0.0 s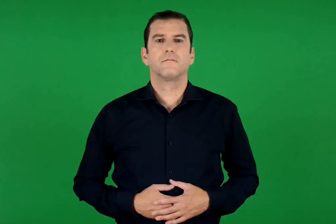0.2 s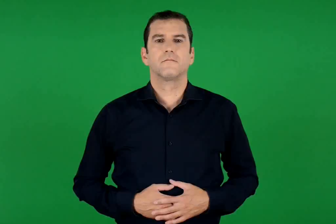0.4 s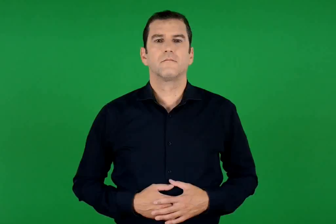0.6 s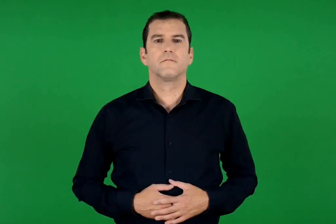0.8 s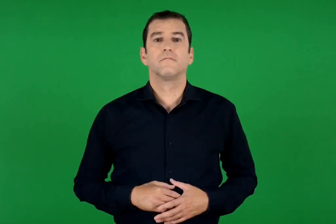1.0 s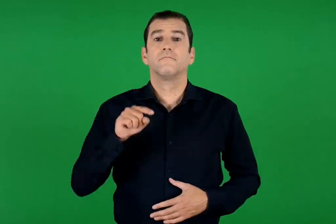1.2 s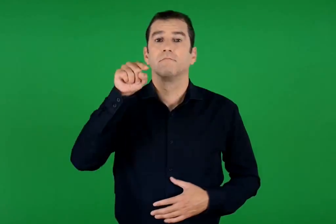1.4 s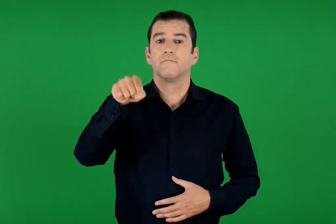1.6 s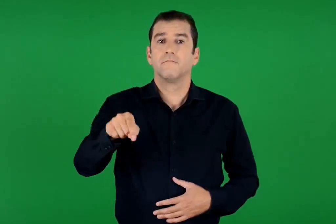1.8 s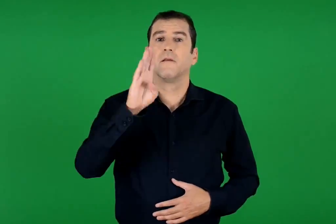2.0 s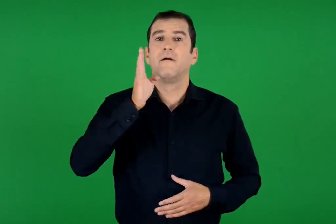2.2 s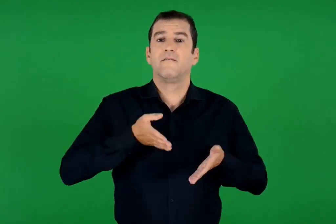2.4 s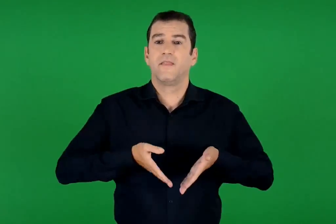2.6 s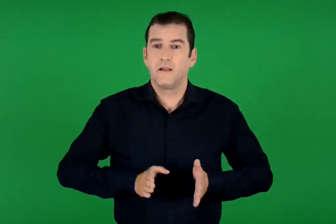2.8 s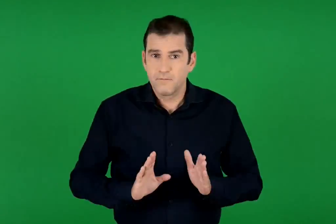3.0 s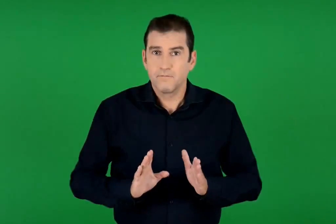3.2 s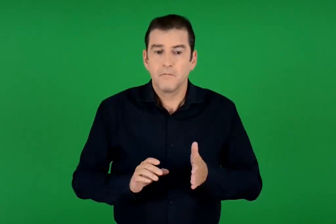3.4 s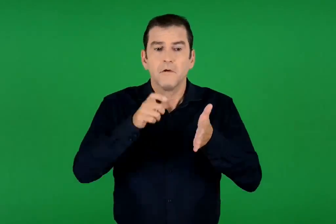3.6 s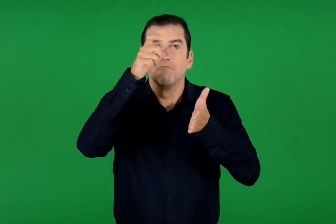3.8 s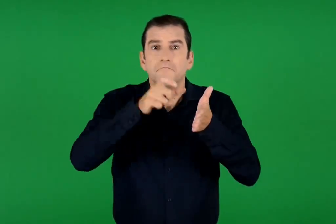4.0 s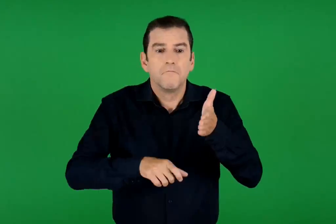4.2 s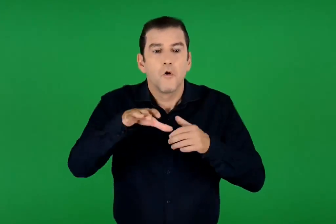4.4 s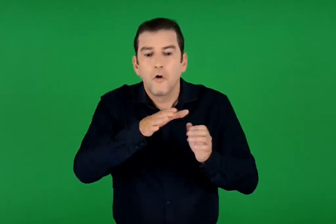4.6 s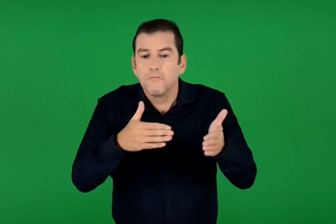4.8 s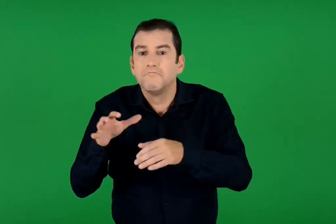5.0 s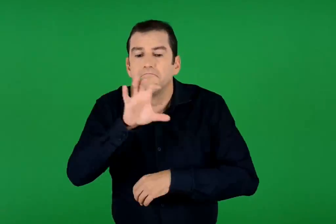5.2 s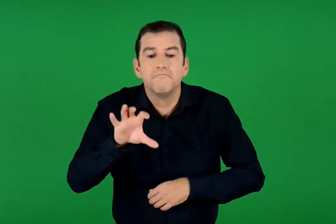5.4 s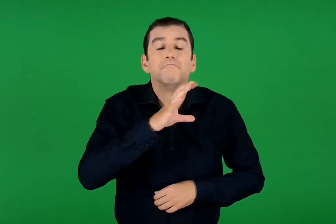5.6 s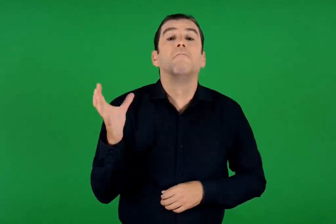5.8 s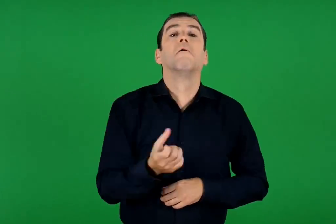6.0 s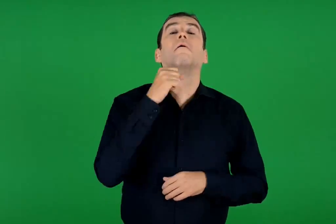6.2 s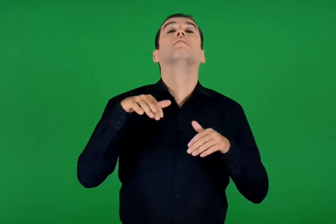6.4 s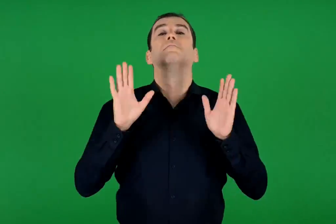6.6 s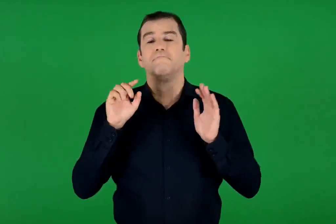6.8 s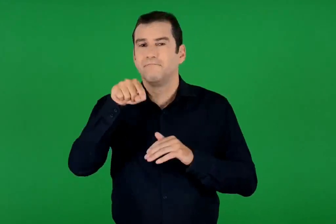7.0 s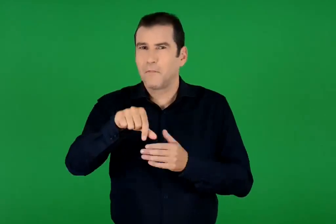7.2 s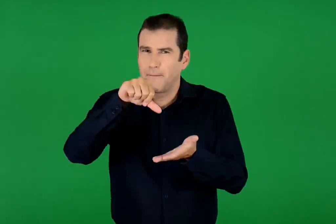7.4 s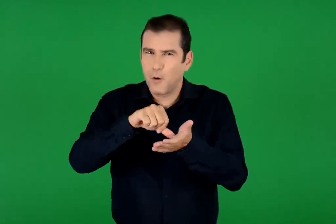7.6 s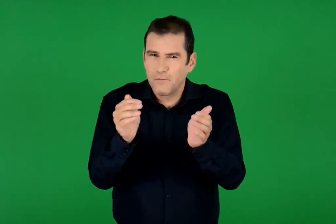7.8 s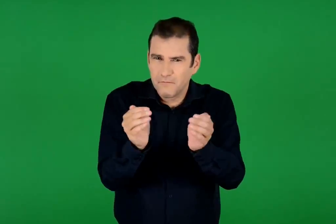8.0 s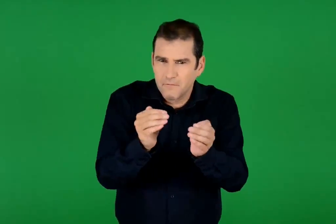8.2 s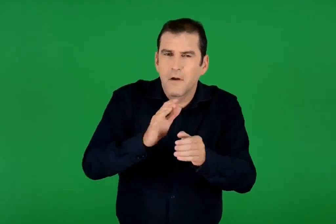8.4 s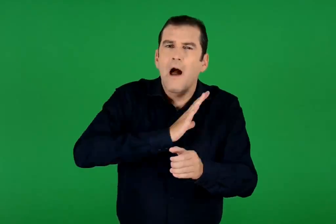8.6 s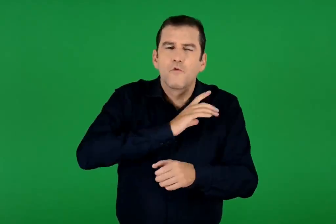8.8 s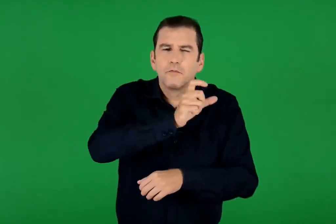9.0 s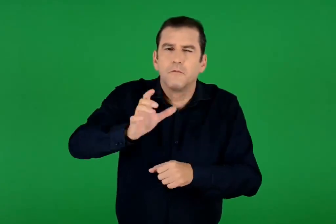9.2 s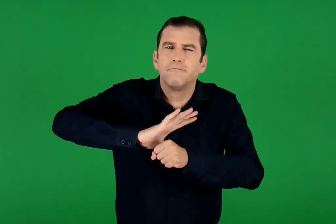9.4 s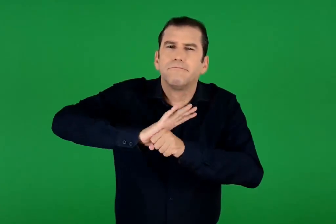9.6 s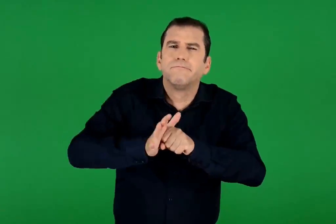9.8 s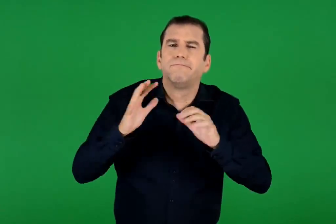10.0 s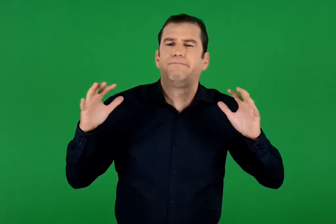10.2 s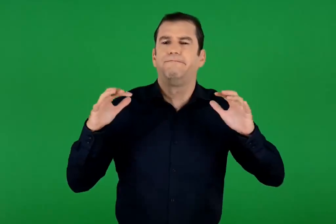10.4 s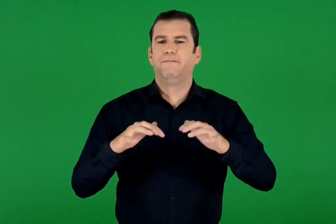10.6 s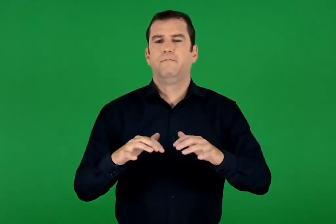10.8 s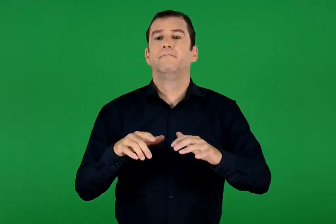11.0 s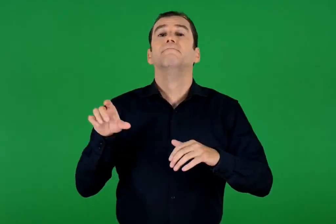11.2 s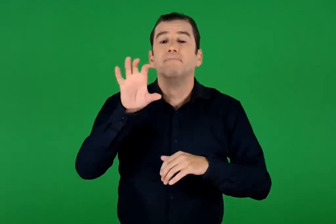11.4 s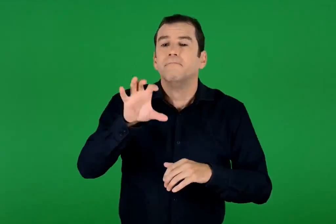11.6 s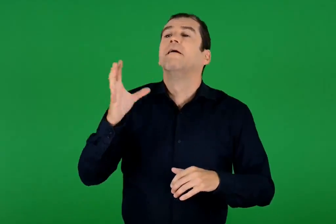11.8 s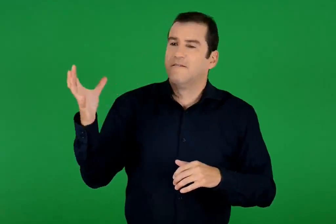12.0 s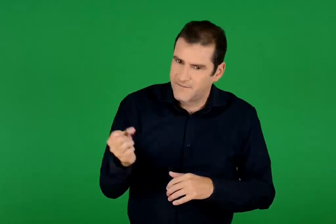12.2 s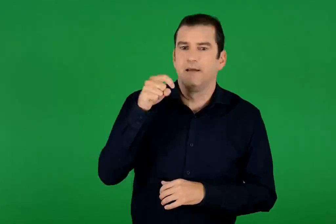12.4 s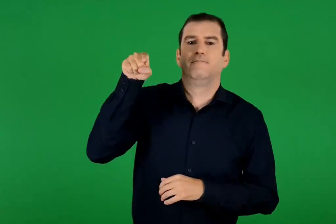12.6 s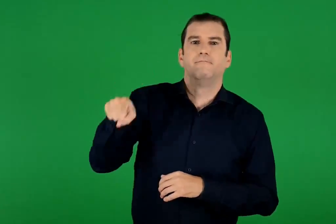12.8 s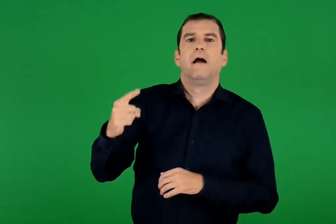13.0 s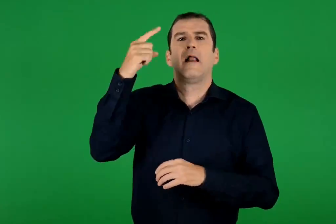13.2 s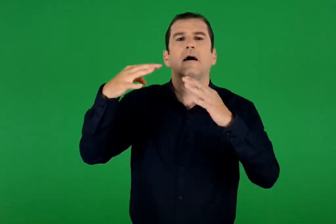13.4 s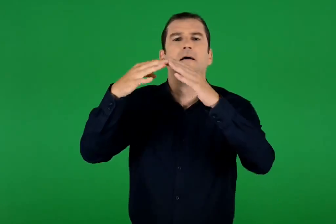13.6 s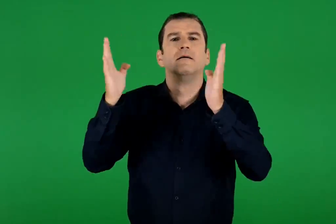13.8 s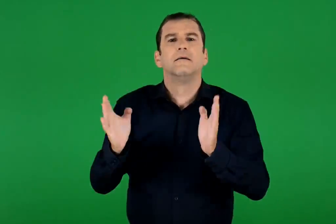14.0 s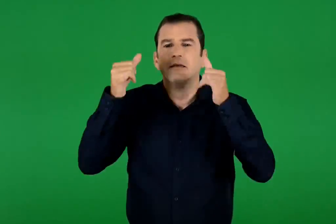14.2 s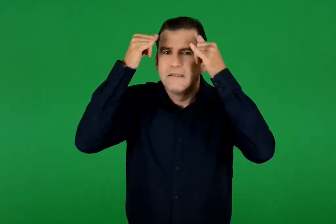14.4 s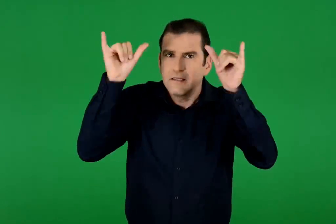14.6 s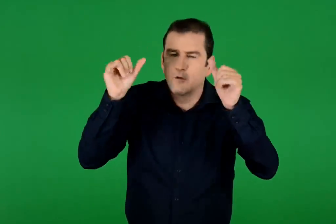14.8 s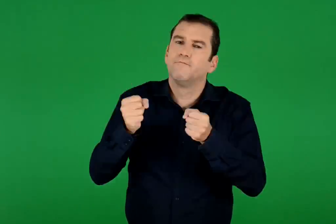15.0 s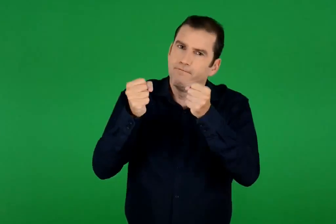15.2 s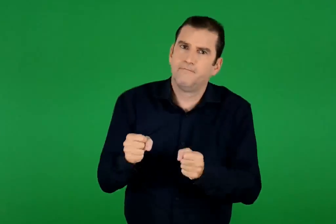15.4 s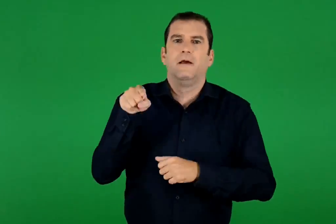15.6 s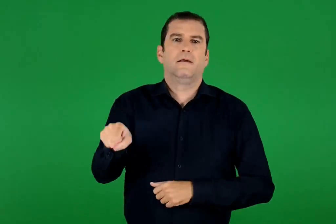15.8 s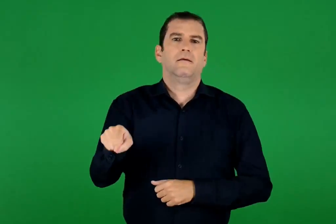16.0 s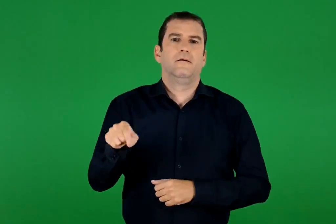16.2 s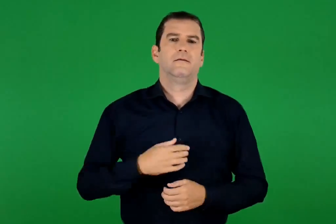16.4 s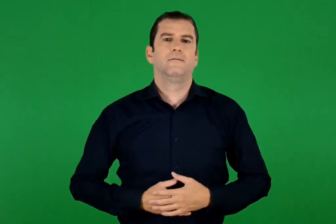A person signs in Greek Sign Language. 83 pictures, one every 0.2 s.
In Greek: στη βηθλεέμ δεν βρήκαν χώρο στο πανδοχείο. η μικρή πόλη ήταν γεμάτη ανθρώπους. τελικά βρήκαν να μείνουν σε ένα στάβλο
